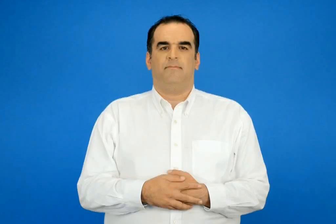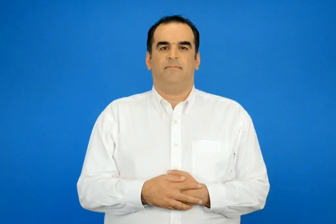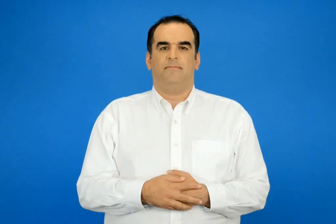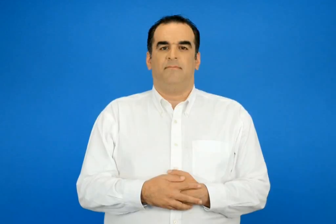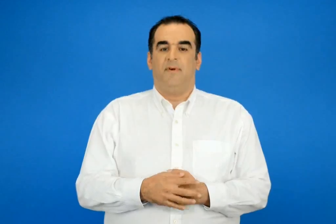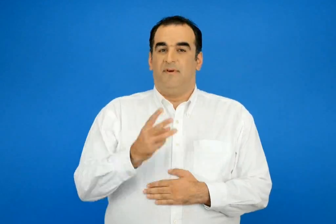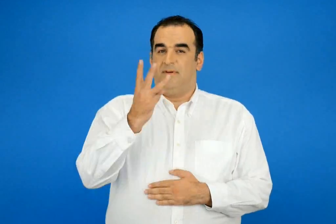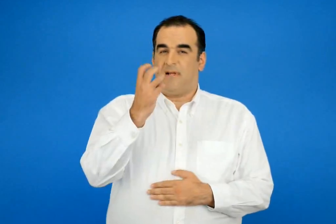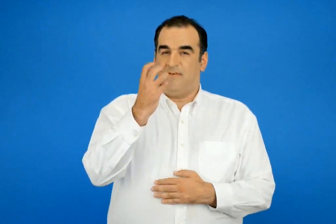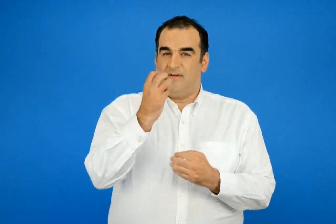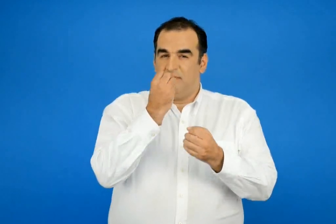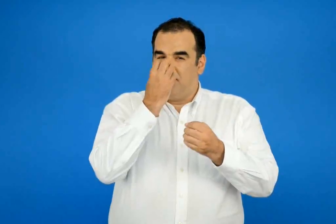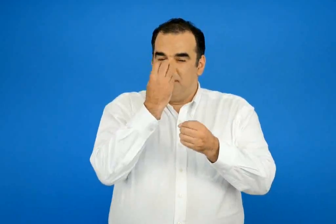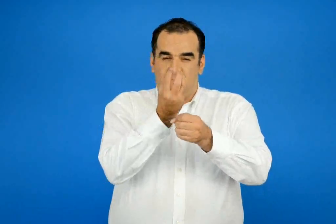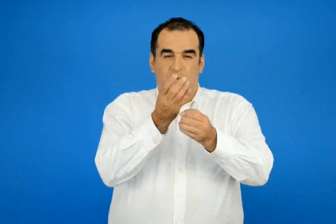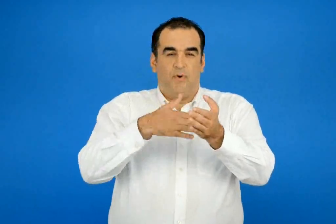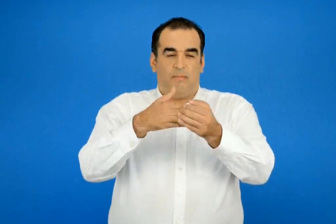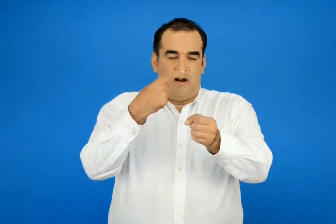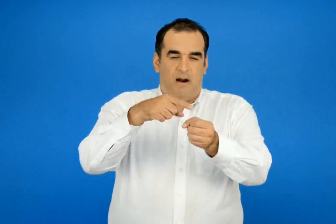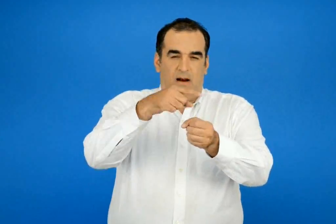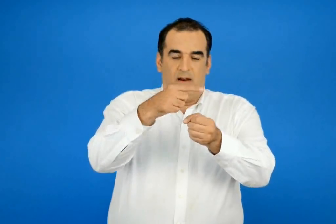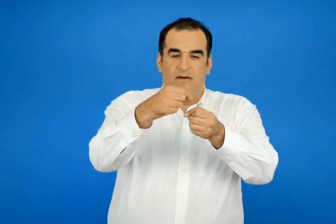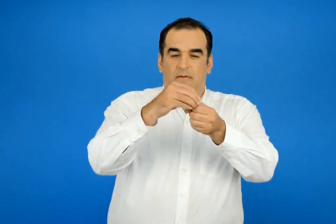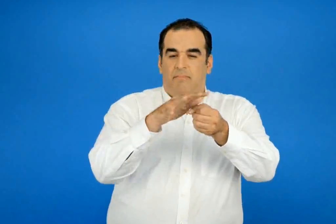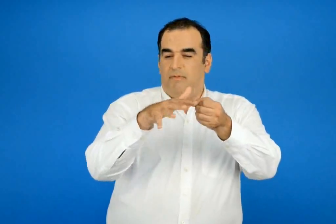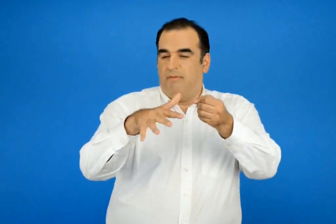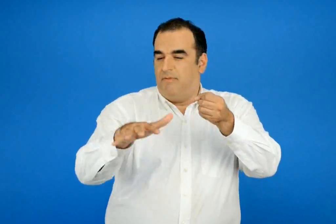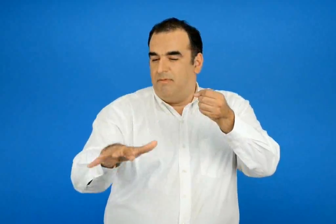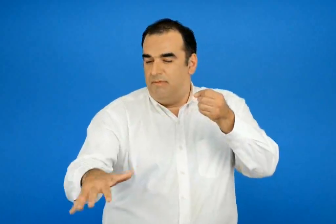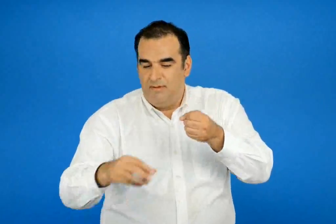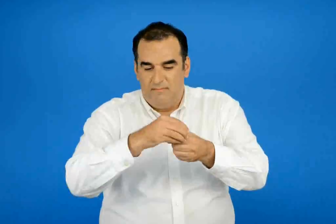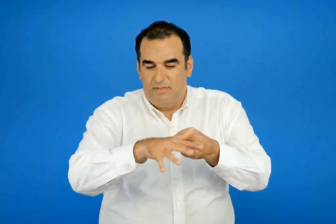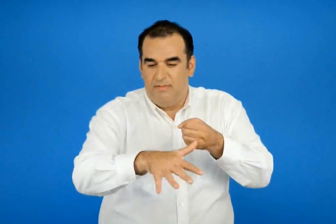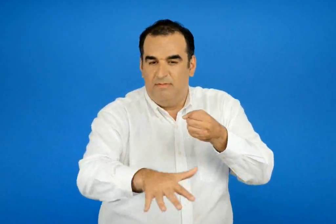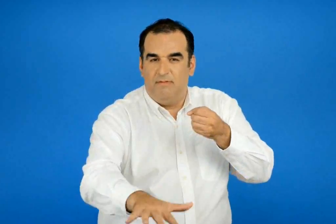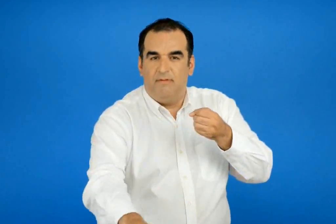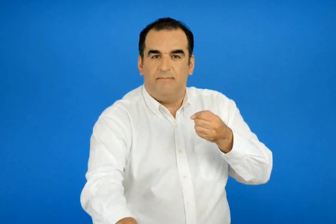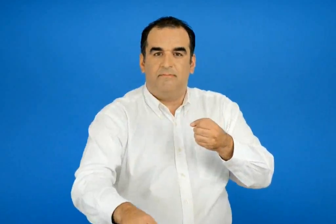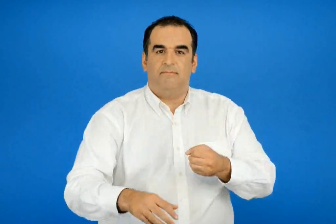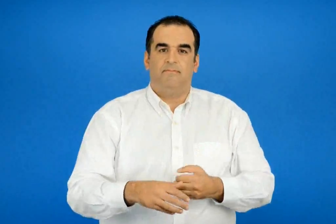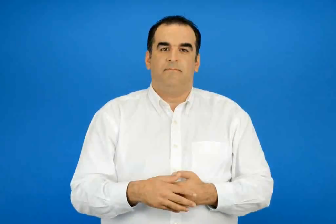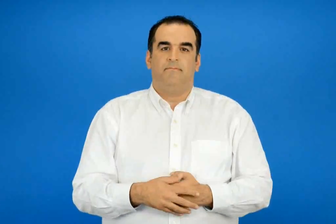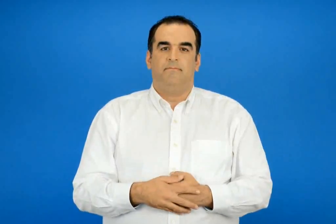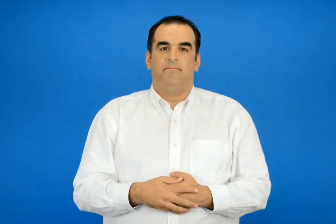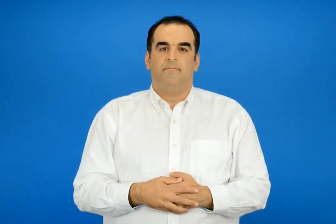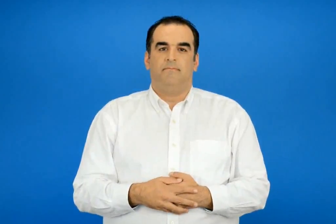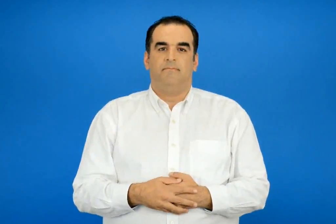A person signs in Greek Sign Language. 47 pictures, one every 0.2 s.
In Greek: οι πολύχρωμες τριανταφυλλιές τους πετούσαν ροδοπέταλα
